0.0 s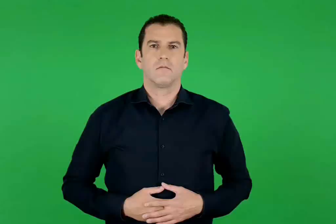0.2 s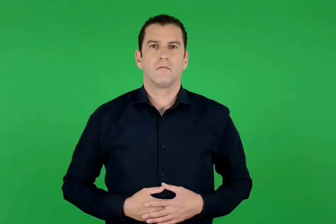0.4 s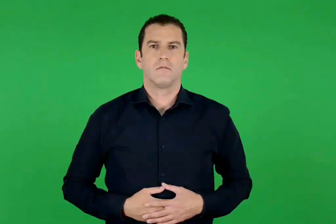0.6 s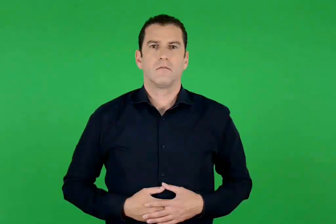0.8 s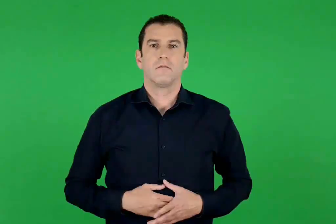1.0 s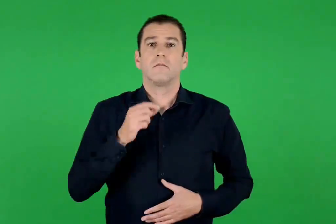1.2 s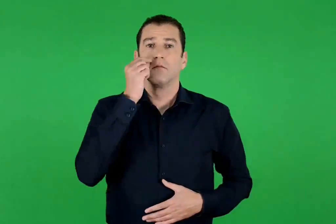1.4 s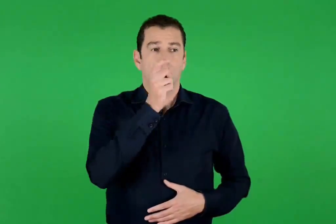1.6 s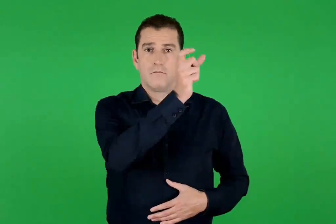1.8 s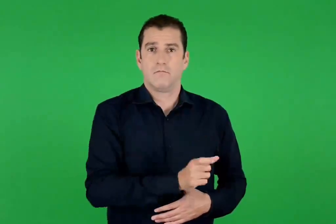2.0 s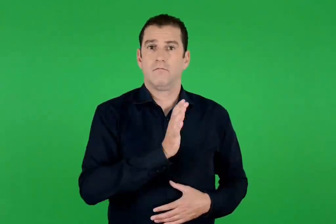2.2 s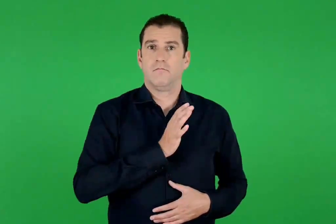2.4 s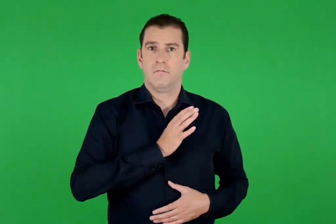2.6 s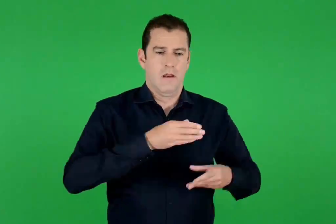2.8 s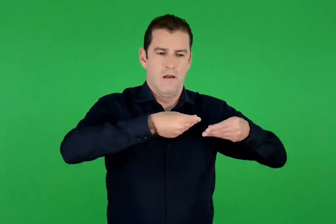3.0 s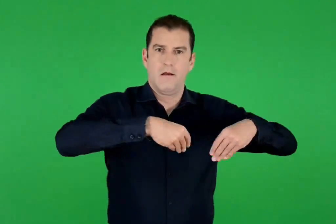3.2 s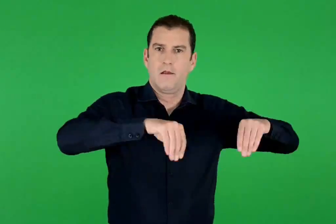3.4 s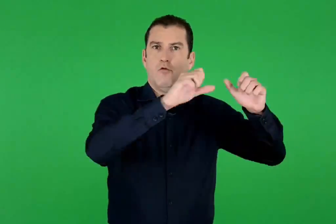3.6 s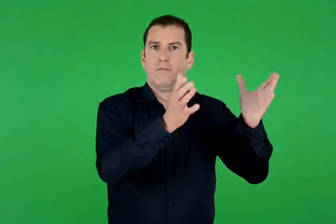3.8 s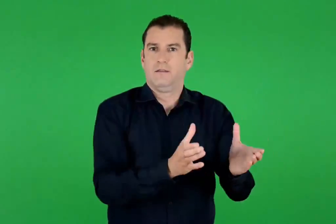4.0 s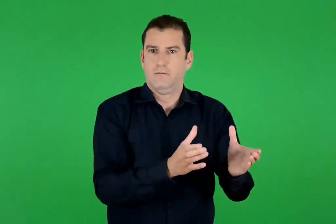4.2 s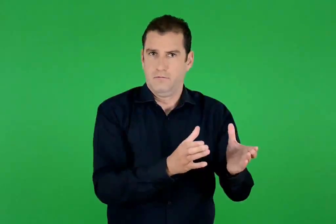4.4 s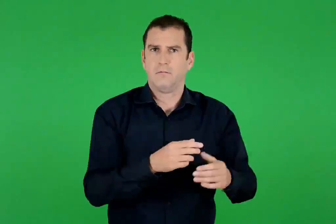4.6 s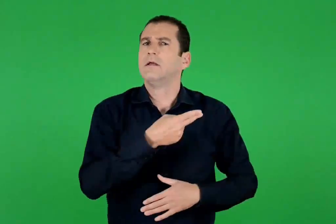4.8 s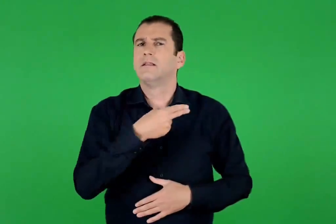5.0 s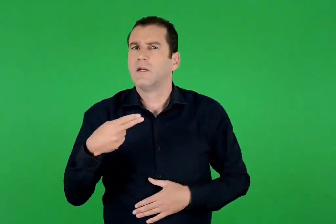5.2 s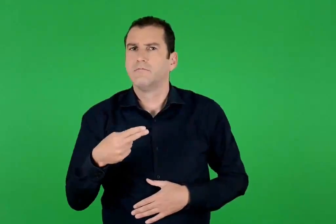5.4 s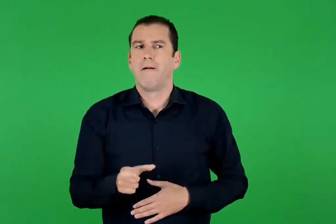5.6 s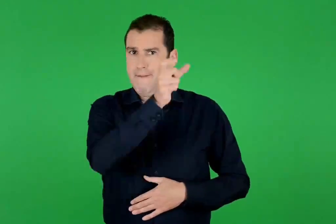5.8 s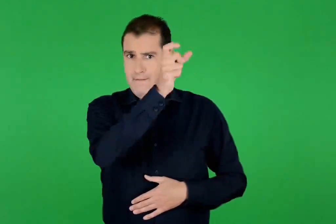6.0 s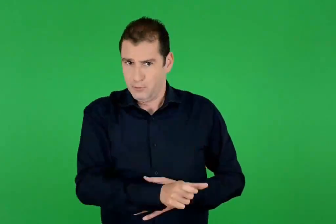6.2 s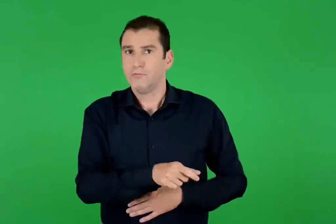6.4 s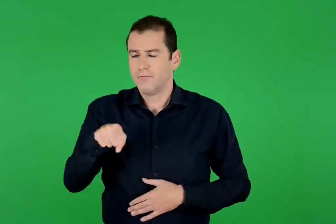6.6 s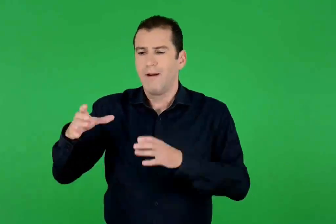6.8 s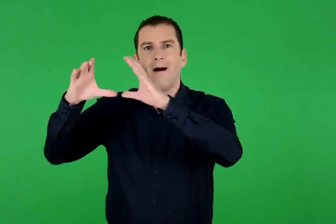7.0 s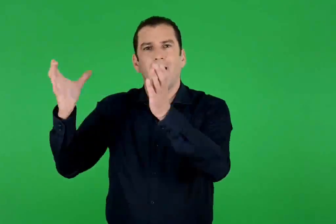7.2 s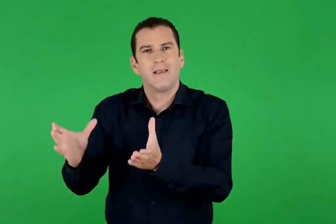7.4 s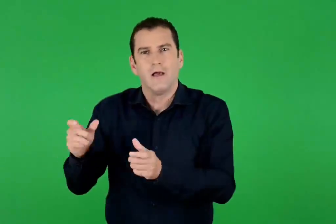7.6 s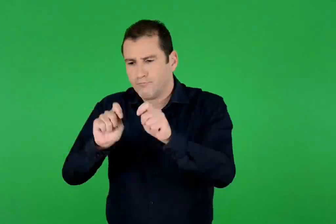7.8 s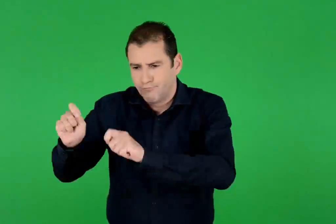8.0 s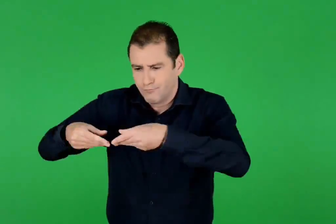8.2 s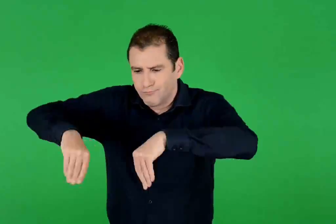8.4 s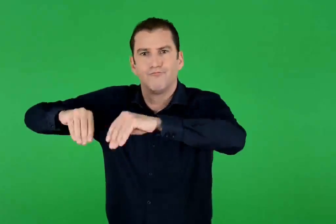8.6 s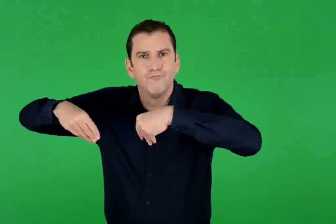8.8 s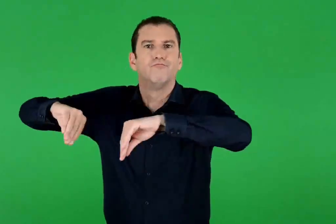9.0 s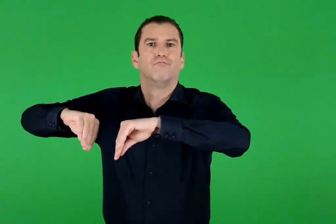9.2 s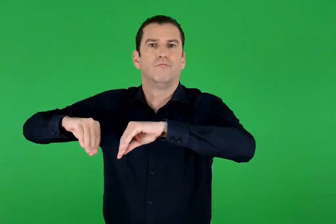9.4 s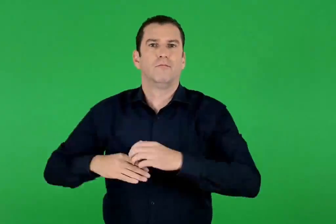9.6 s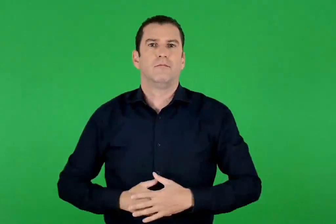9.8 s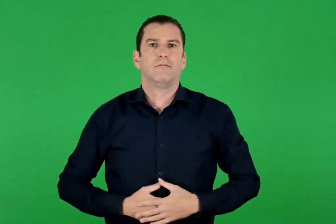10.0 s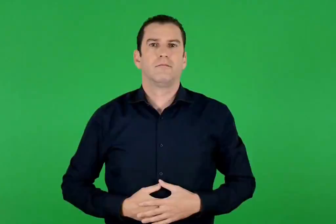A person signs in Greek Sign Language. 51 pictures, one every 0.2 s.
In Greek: αγγειοπλάστης αυτός που κατασκευάζει αγγεία
